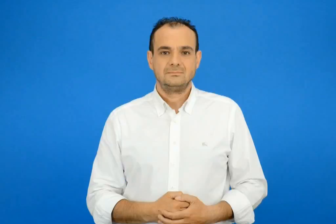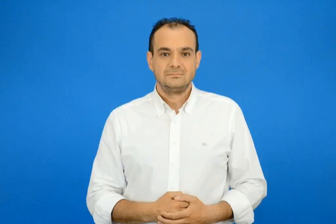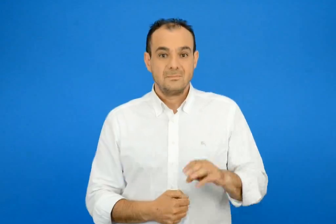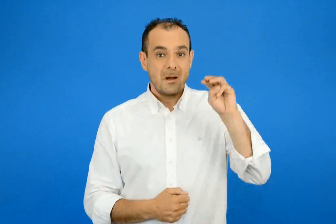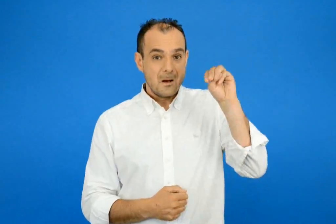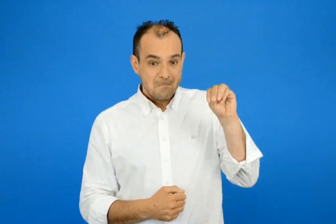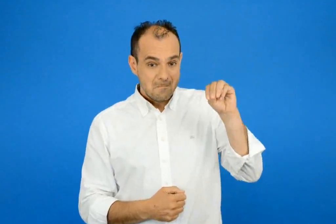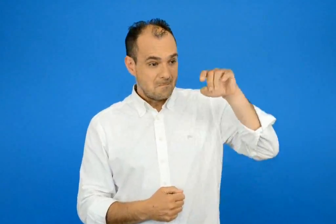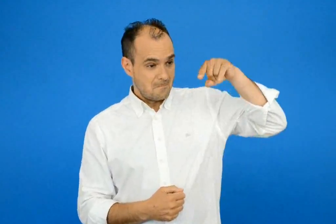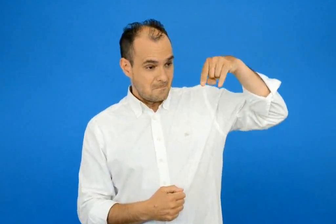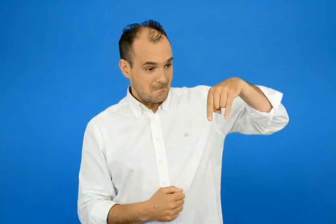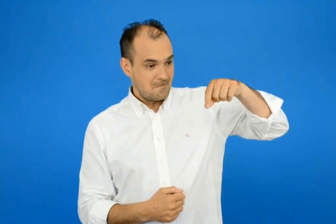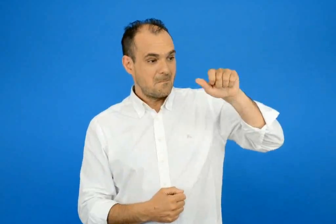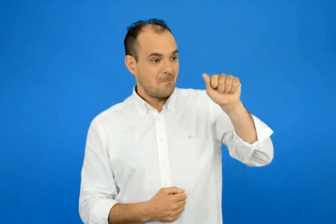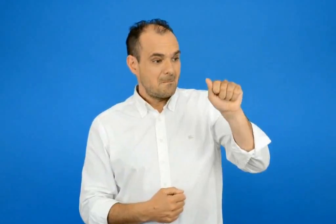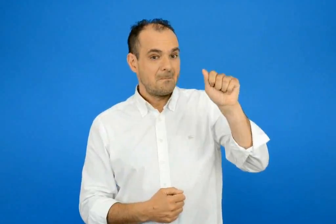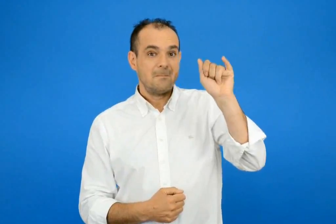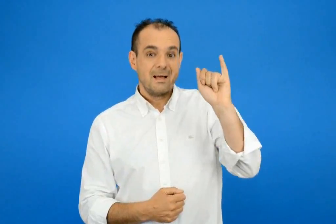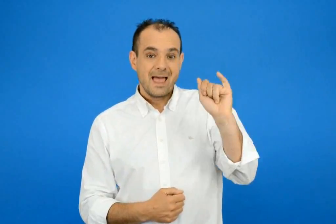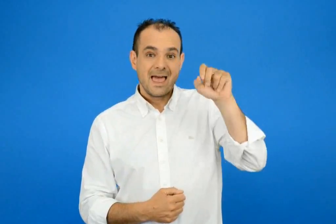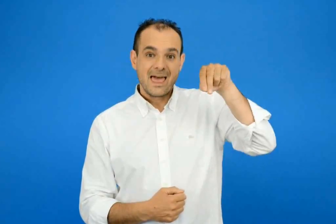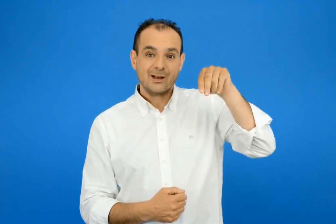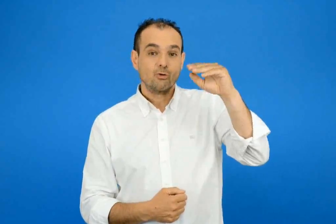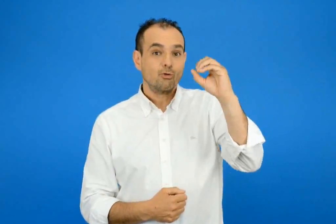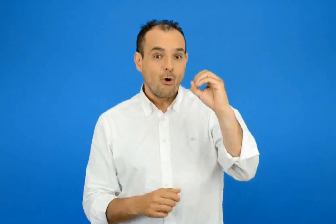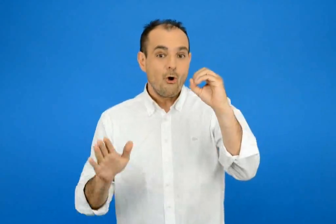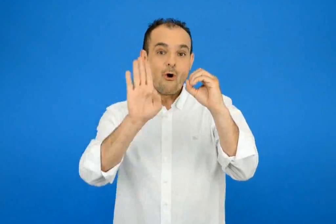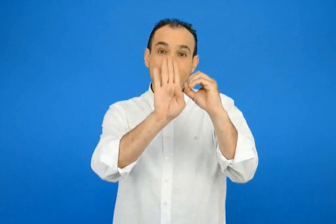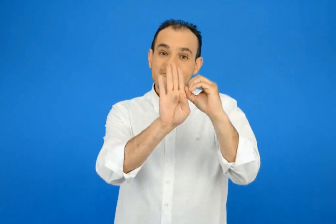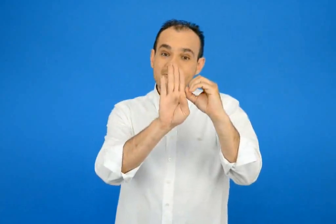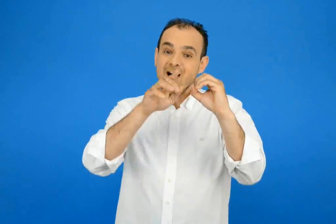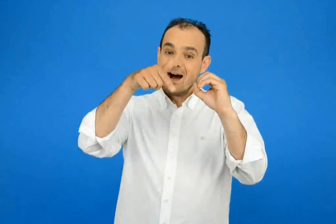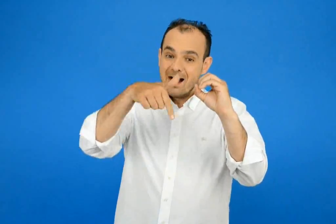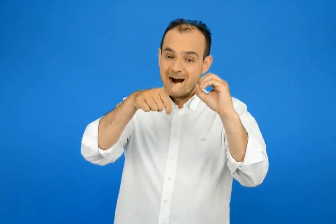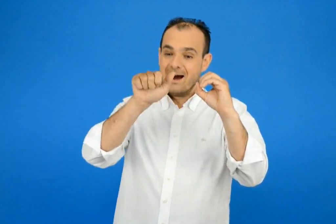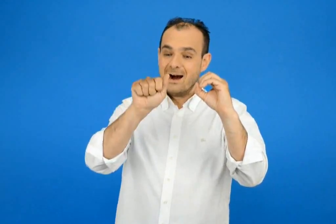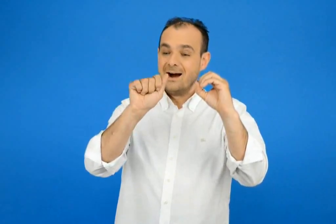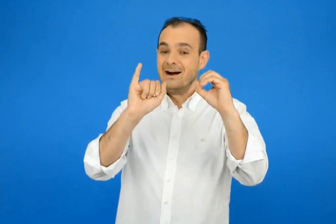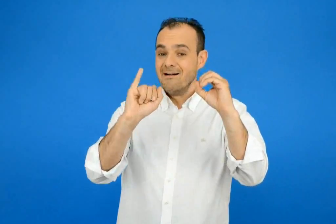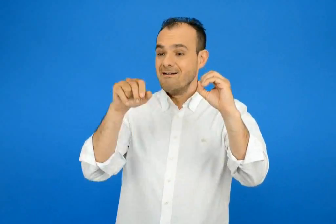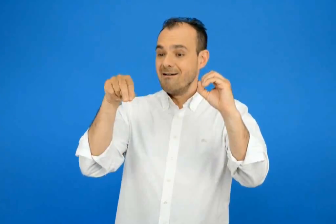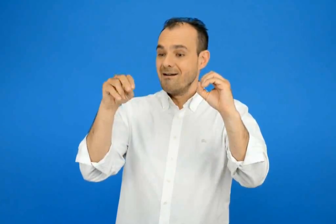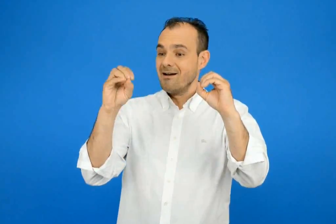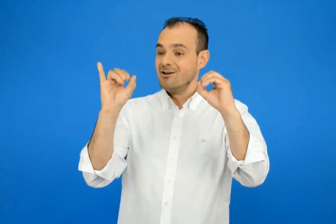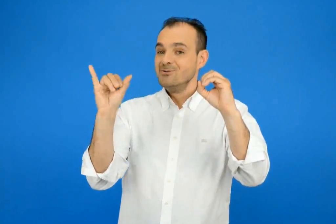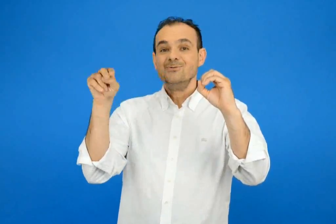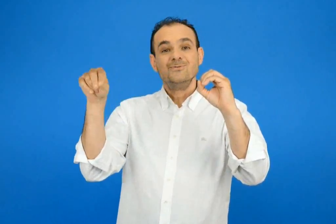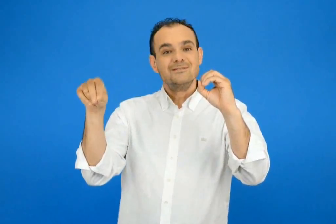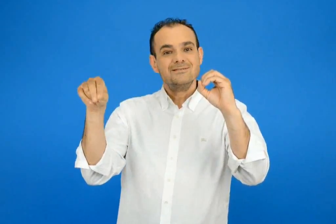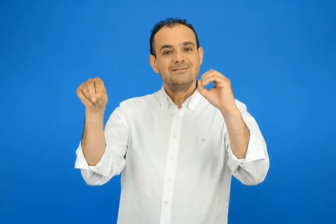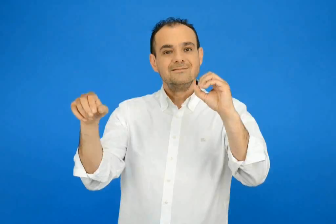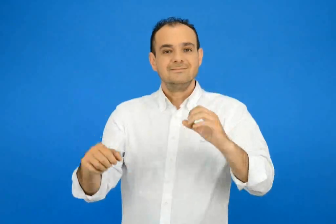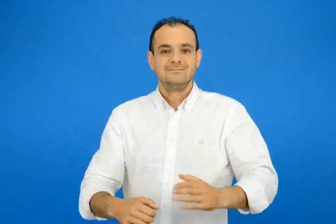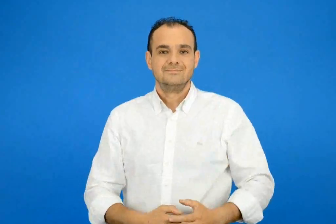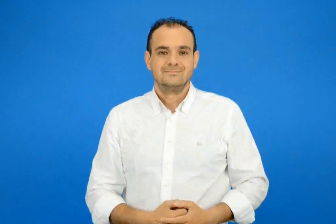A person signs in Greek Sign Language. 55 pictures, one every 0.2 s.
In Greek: μπαινοβγαίνουν
